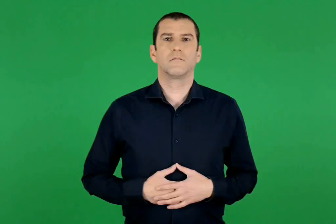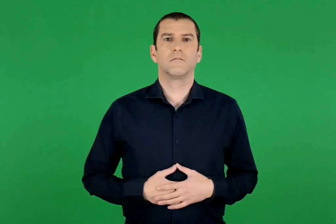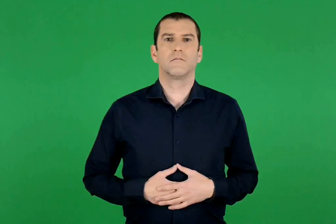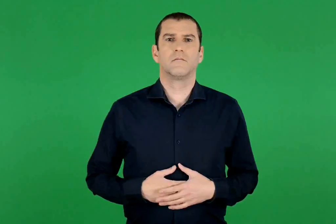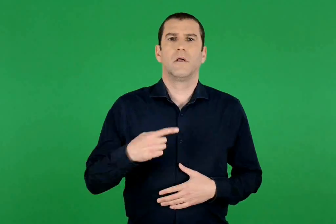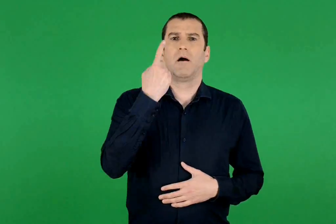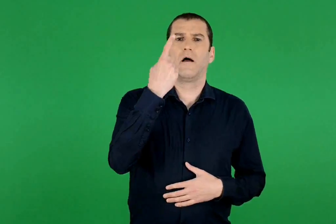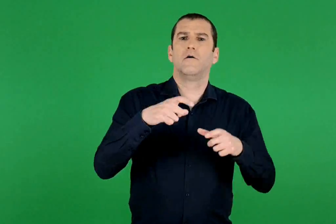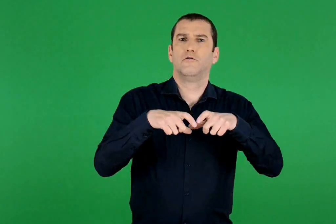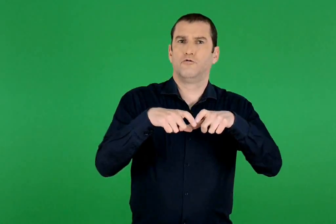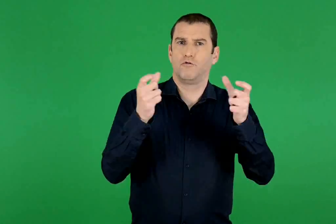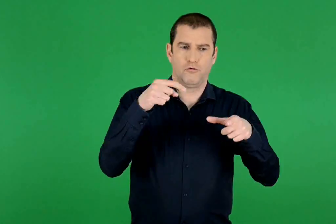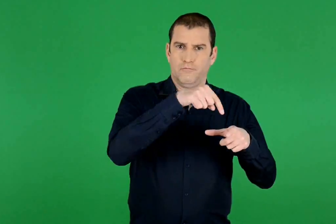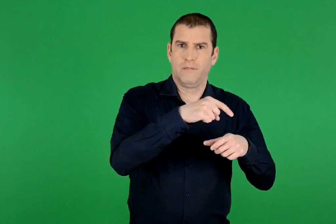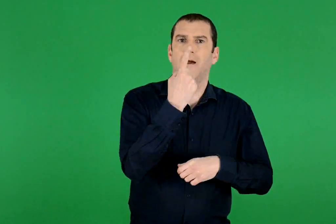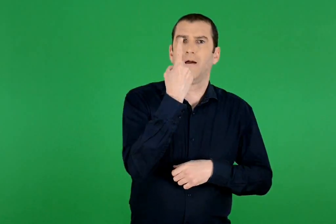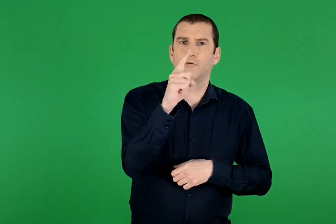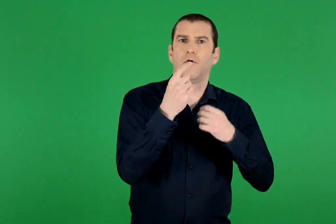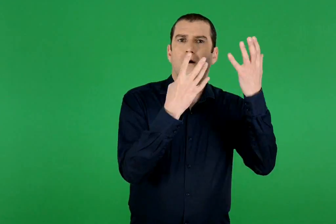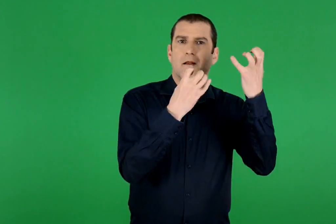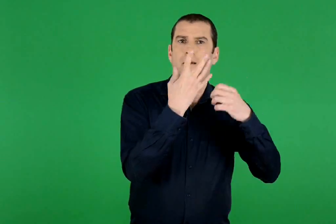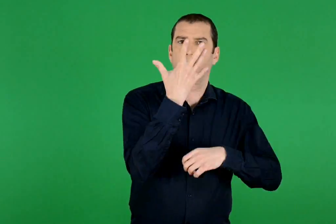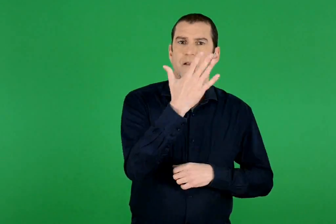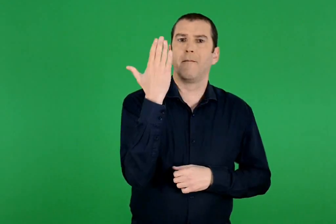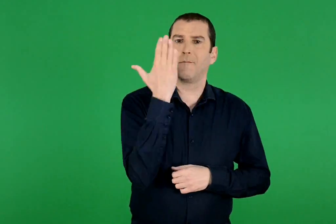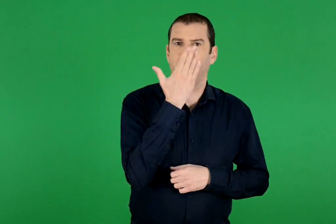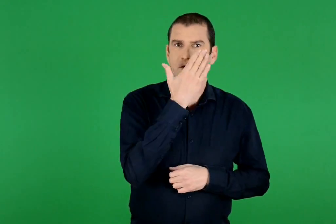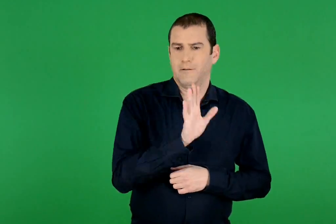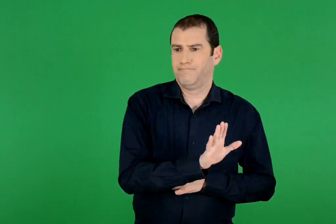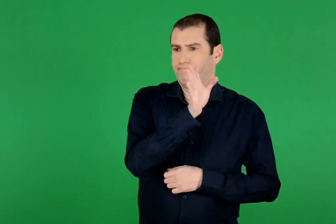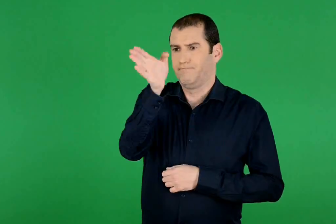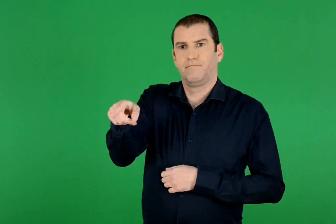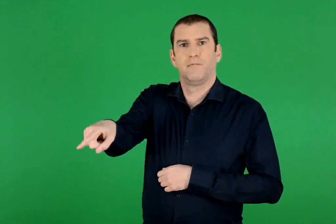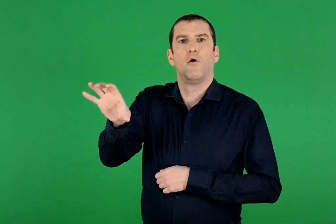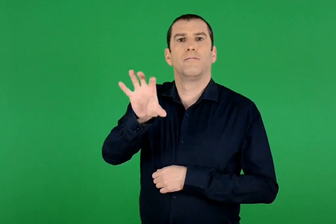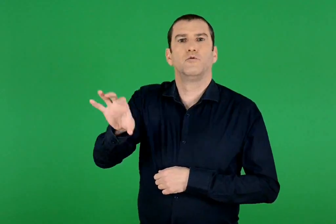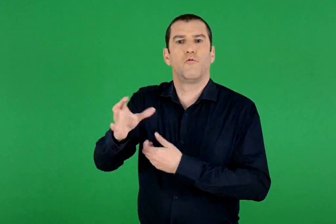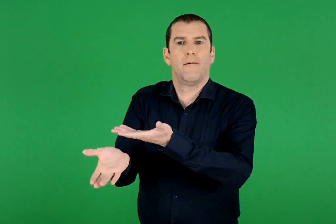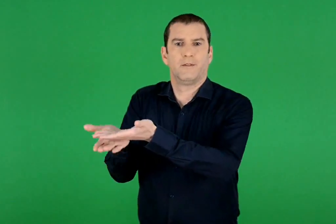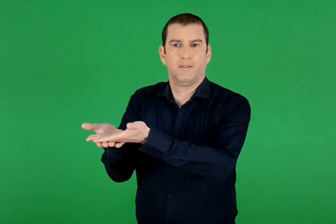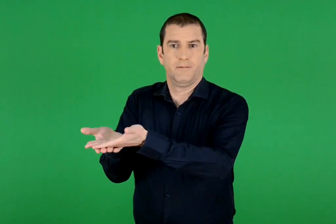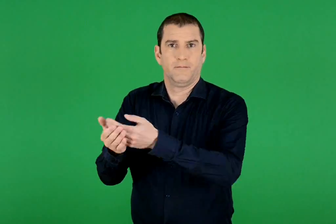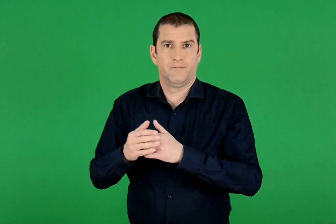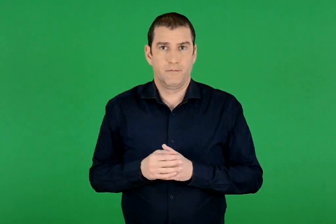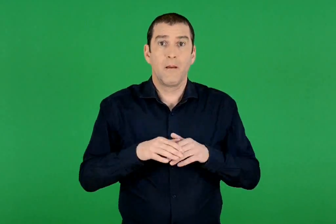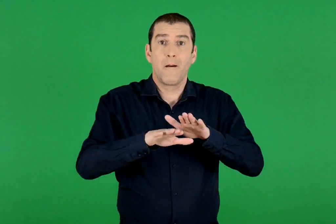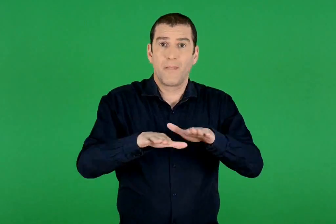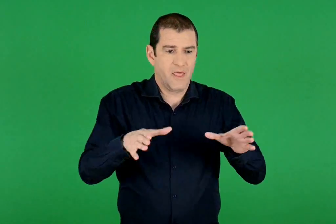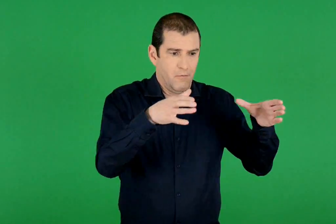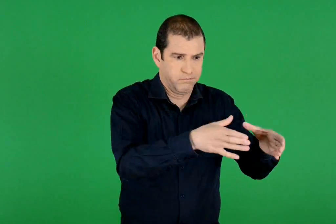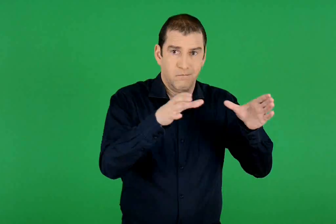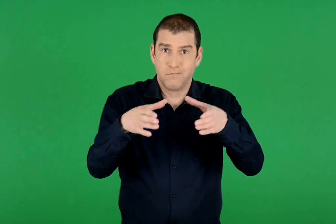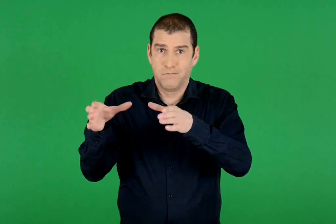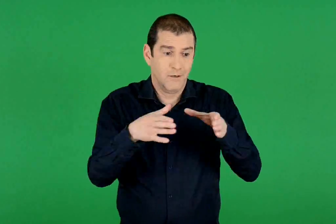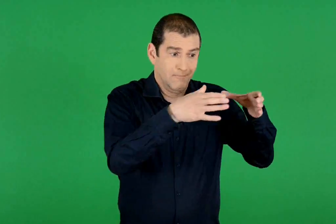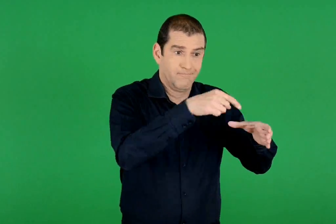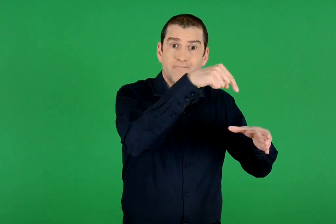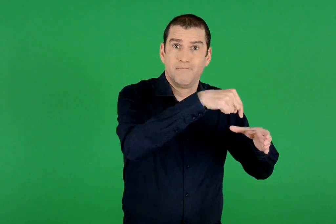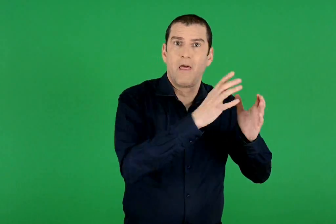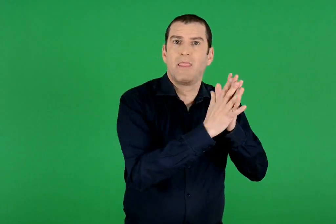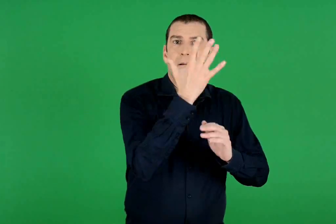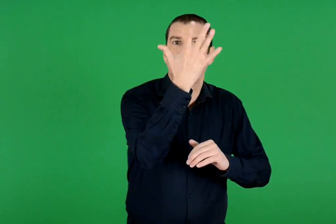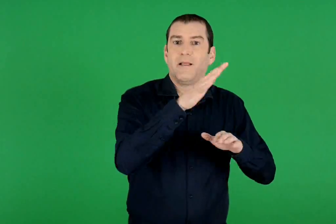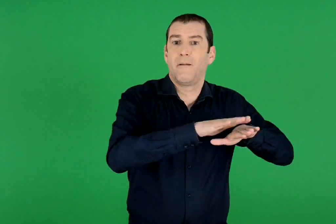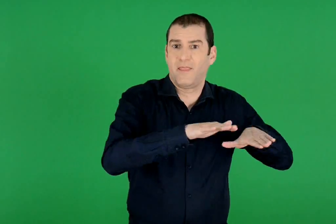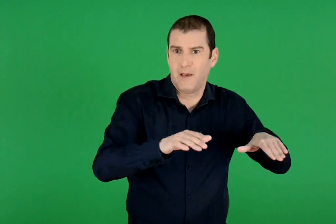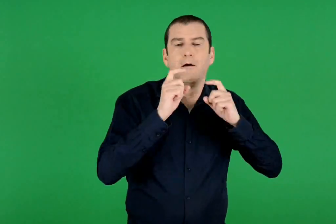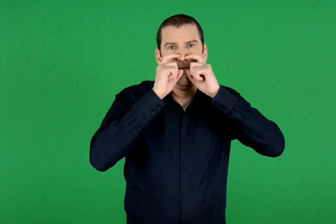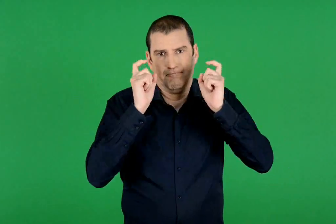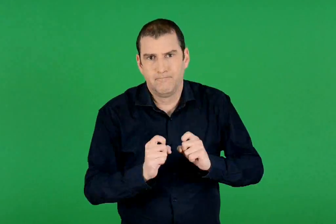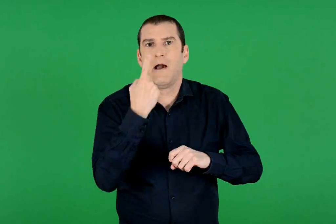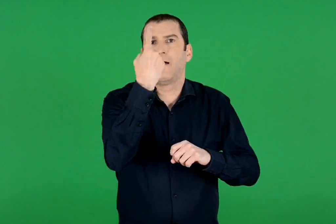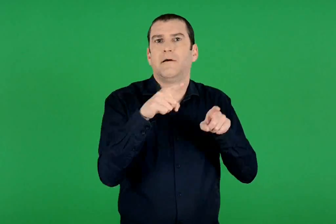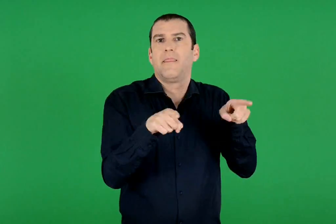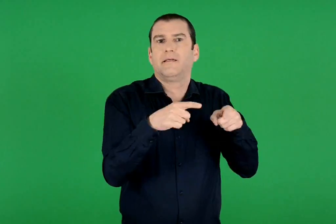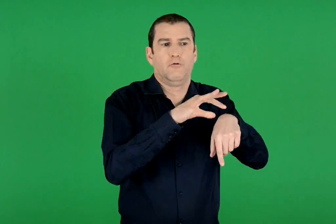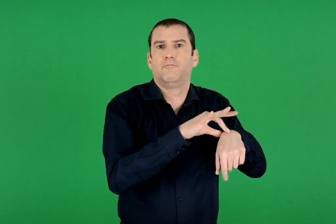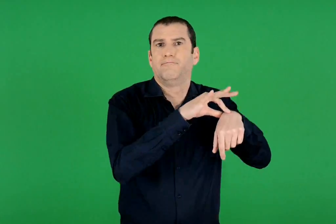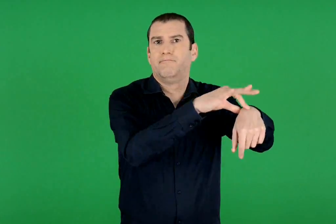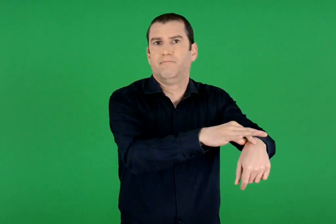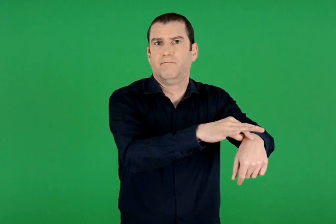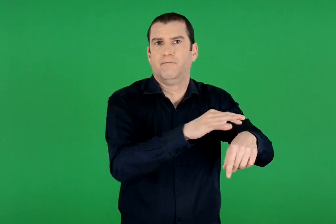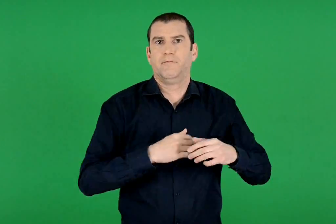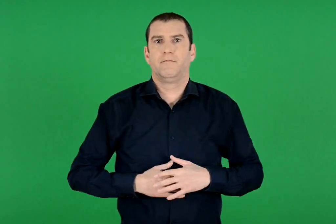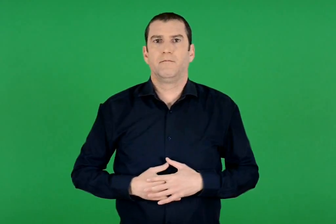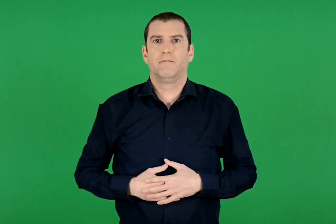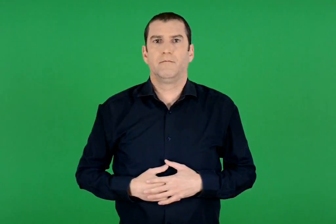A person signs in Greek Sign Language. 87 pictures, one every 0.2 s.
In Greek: οι 195 μαθητές ενός σχολείου πηγαίνουν επίσκεψη στο μουσείο. για κάθε 15 παιδιά προβλέπεται ένας δάσκαλος ως συνοδός
